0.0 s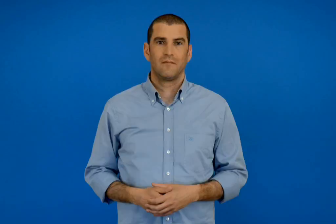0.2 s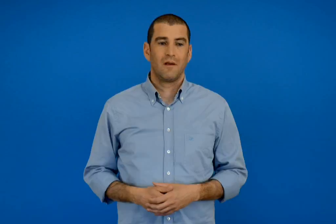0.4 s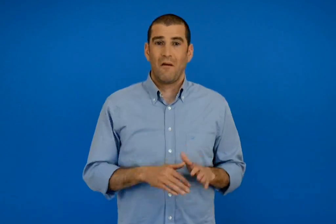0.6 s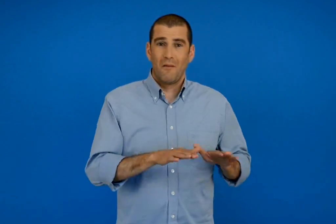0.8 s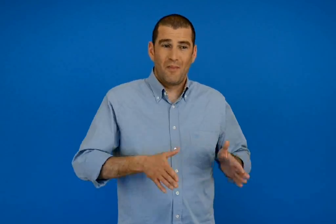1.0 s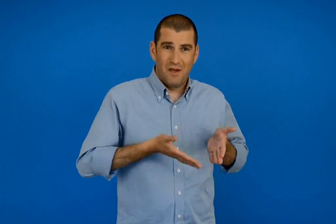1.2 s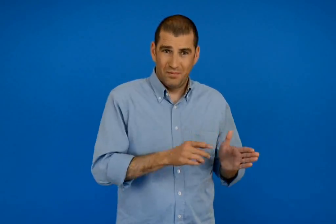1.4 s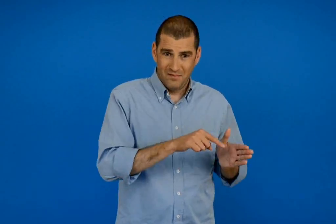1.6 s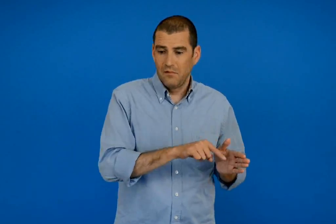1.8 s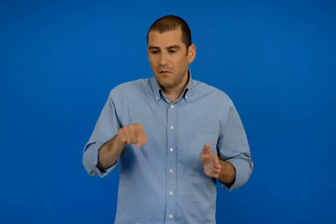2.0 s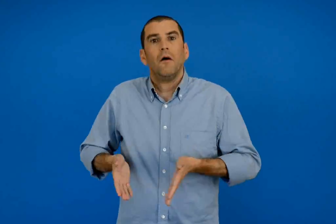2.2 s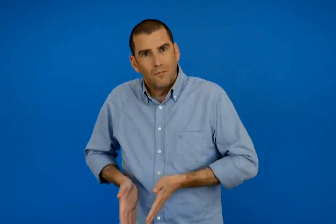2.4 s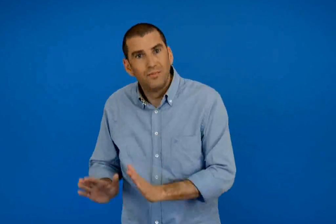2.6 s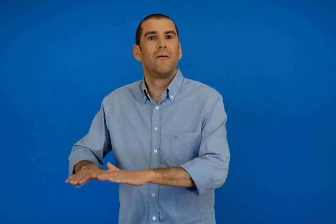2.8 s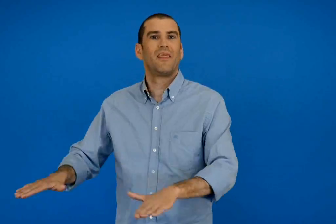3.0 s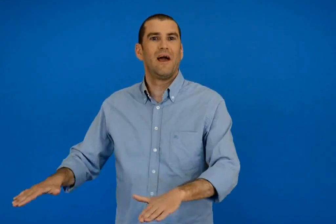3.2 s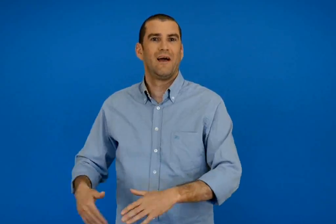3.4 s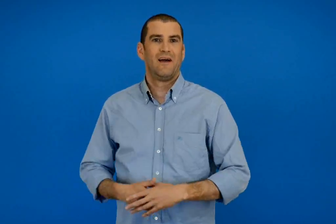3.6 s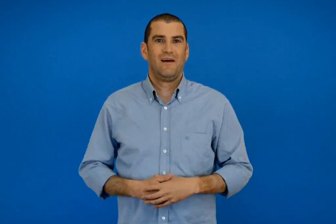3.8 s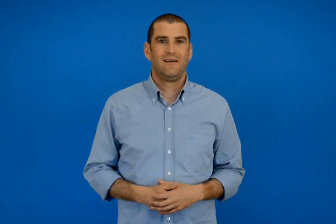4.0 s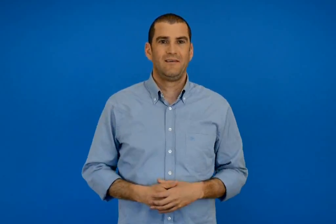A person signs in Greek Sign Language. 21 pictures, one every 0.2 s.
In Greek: τα παιδιά κάναν παιδιά
